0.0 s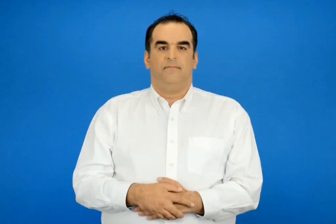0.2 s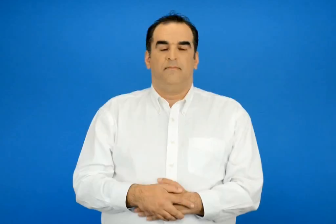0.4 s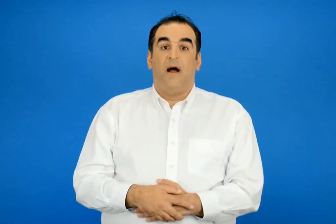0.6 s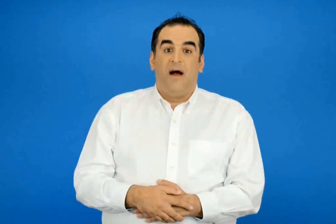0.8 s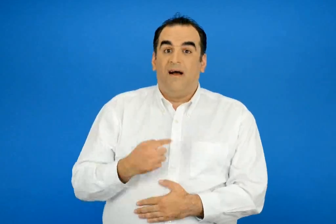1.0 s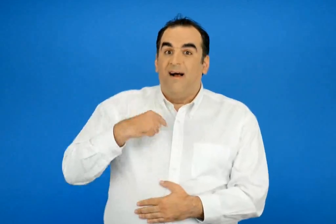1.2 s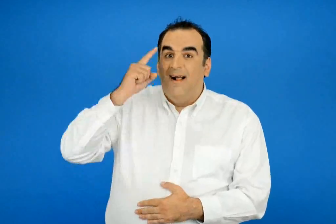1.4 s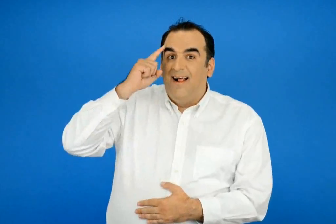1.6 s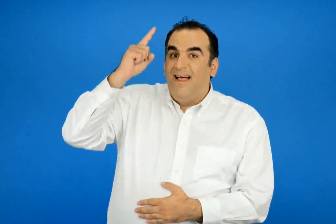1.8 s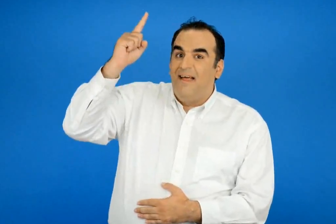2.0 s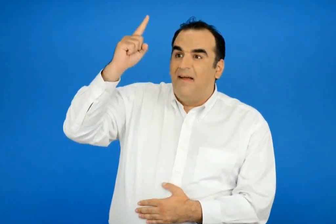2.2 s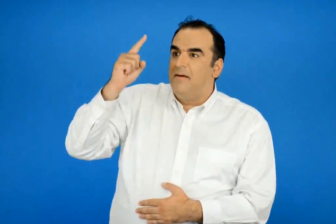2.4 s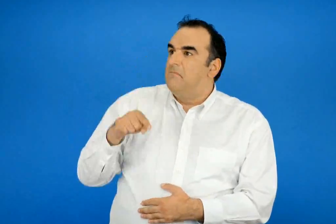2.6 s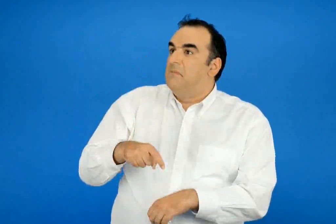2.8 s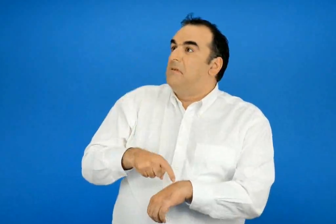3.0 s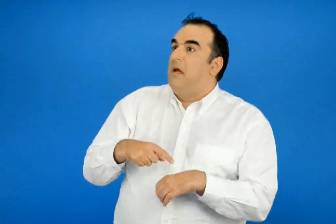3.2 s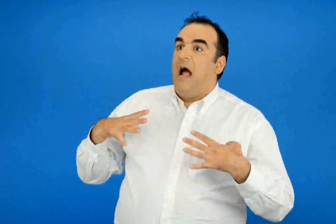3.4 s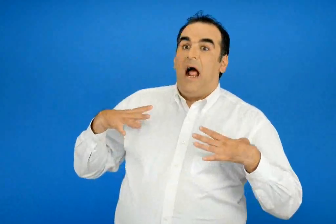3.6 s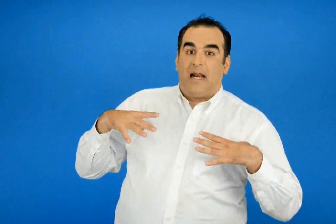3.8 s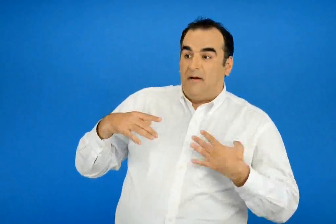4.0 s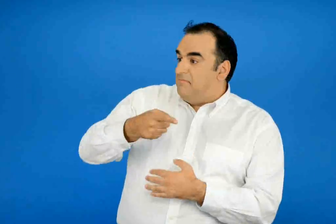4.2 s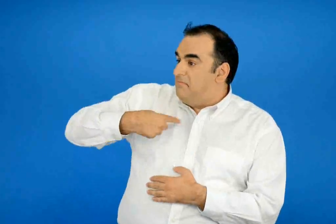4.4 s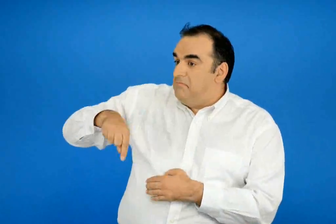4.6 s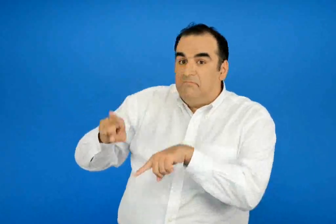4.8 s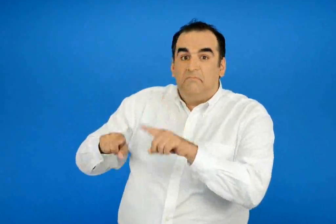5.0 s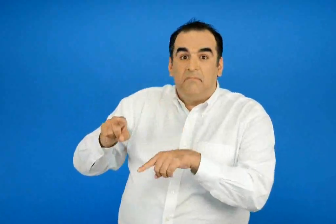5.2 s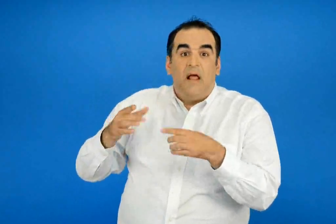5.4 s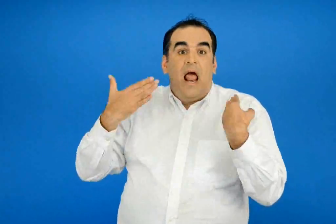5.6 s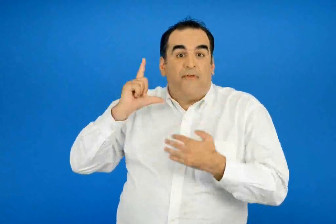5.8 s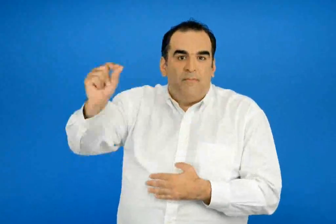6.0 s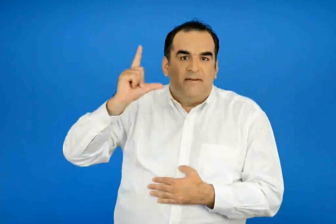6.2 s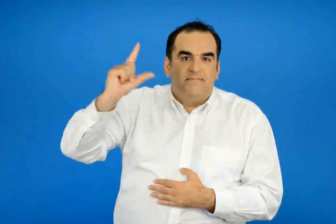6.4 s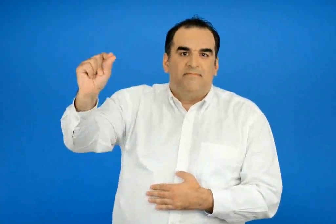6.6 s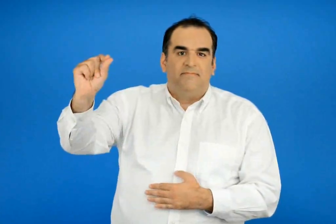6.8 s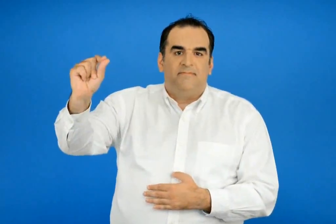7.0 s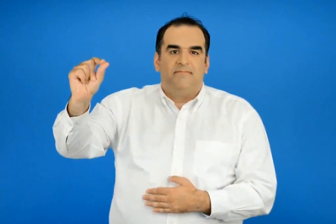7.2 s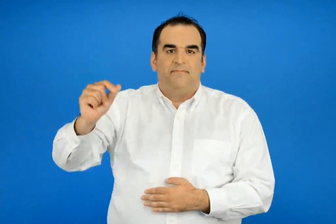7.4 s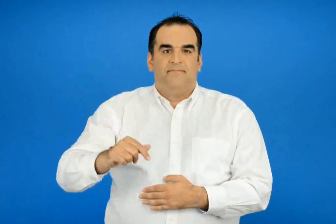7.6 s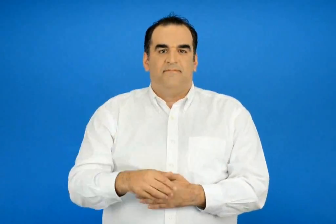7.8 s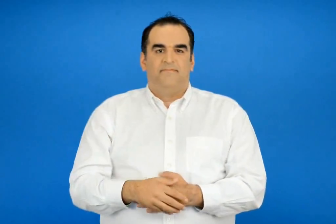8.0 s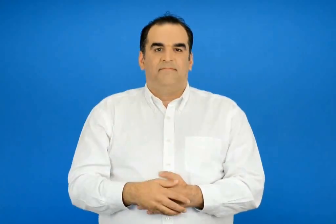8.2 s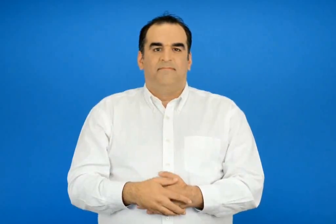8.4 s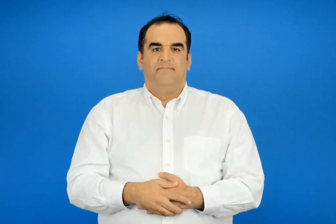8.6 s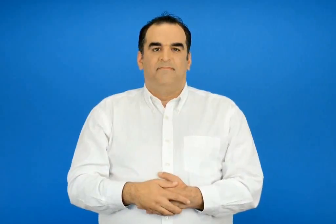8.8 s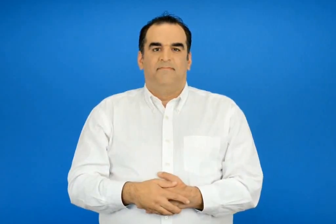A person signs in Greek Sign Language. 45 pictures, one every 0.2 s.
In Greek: έχω μια ιδέα κάποιοι από εμάς θα πάνε εκδρομή τώρα που είναι αργία
